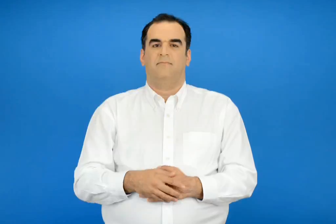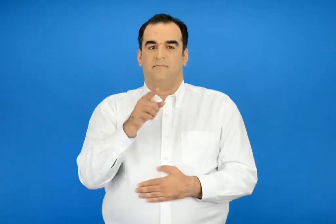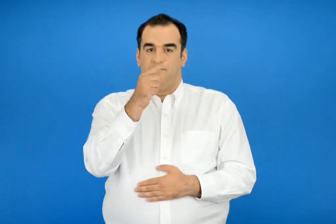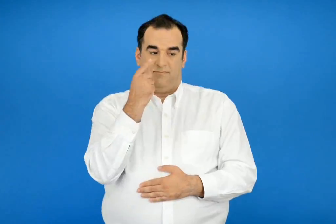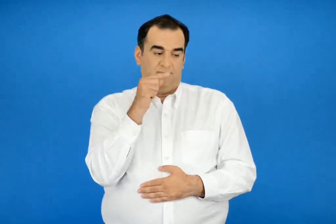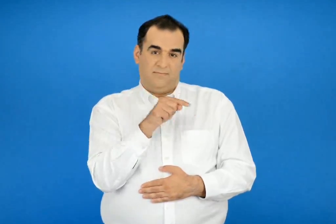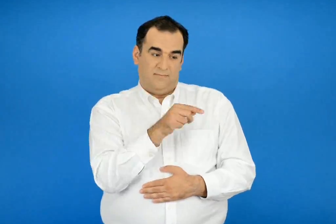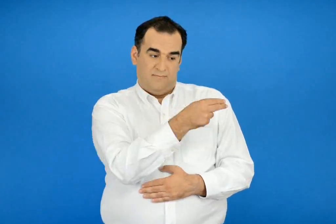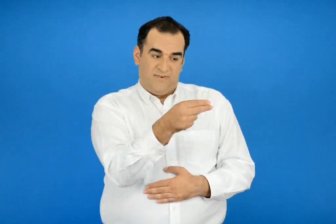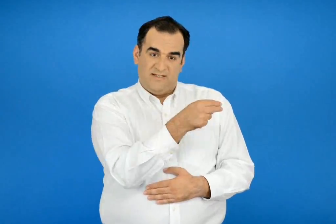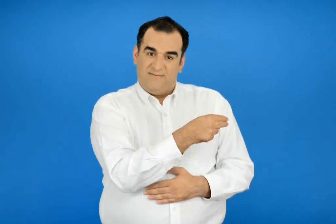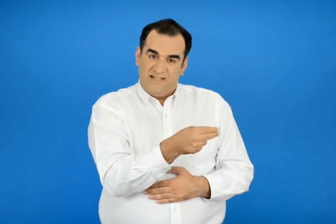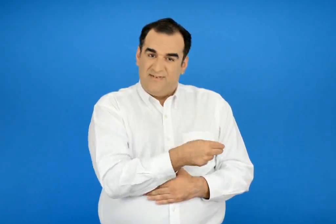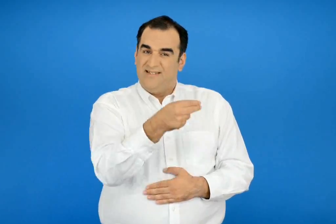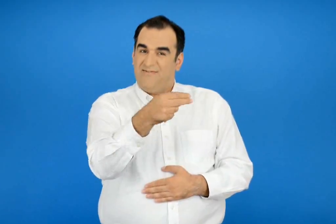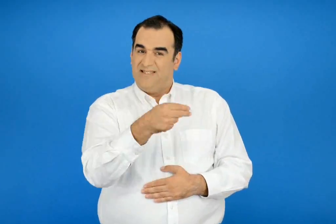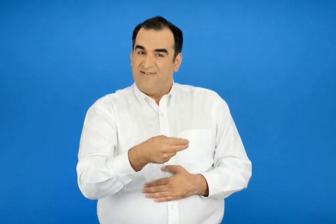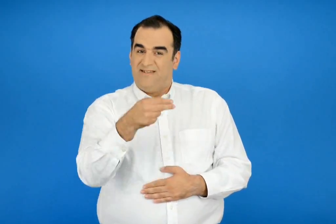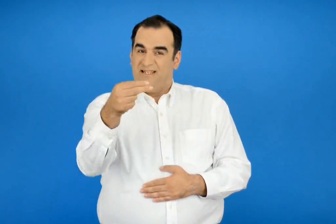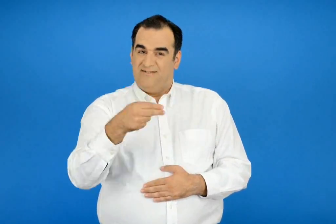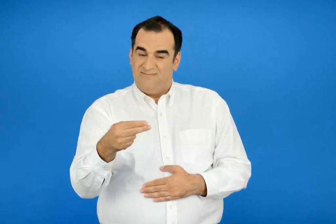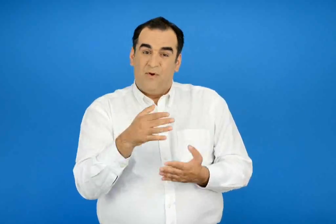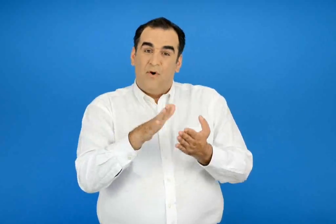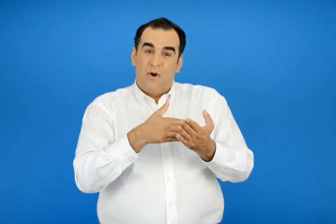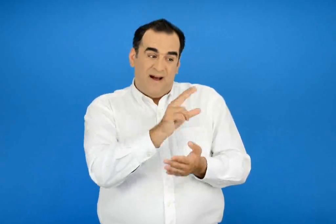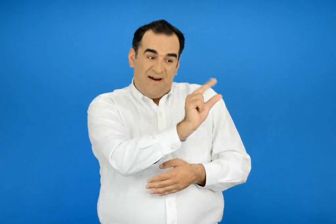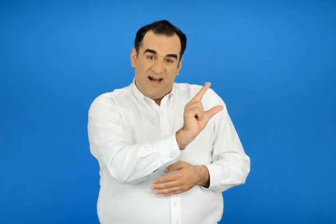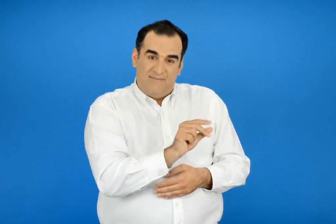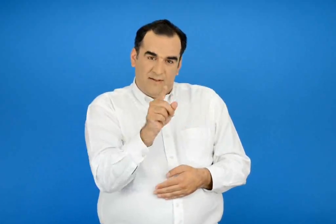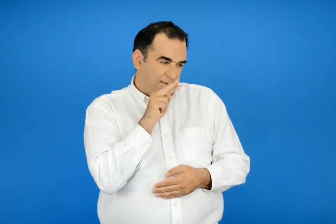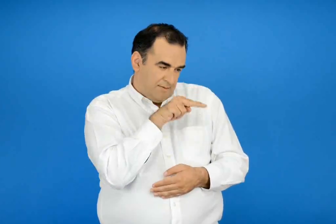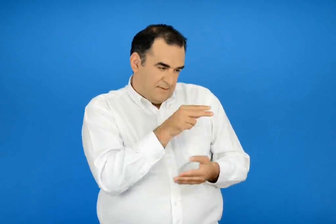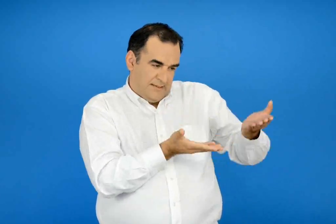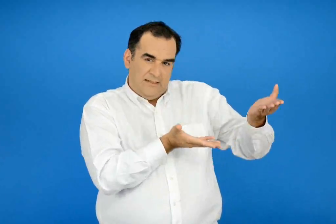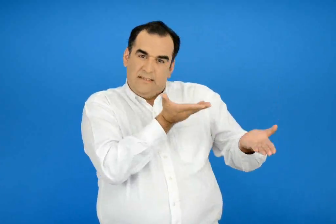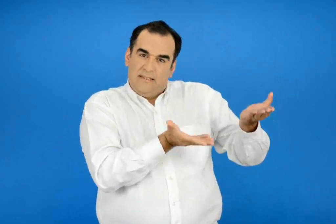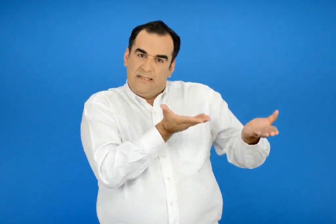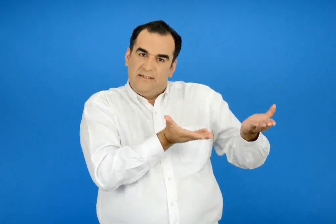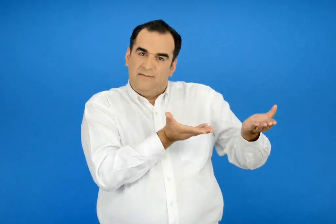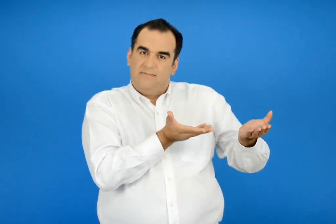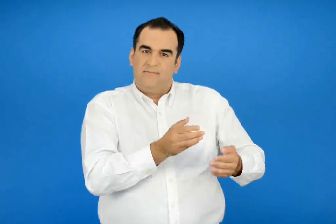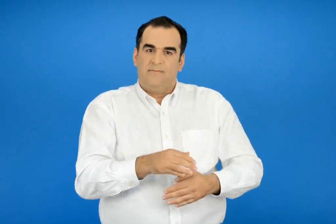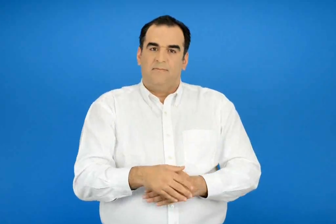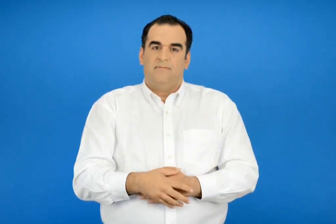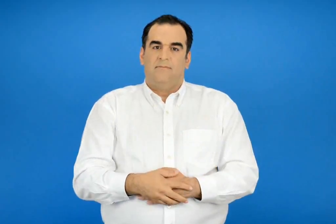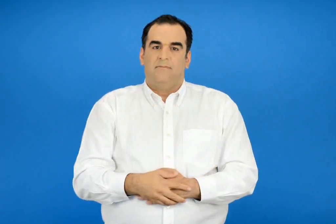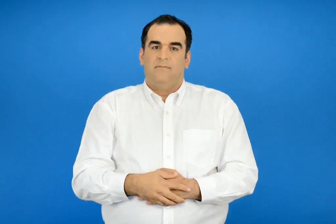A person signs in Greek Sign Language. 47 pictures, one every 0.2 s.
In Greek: διάβασε τις παρακάτω φράσεις και σύγκρινε μεταξύ τους εκείνες που έχουν το ίδιο χρώμα
